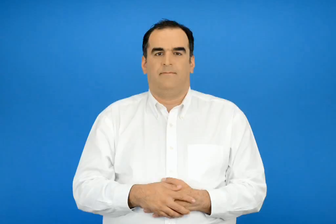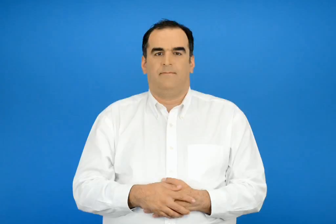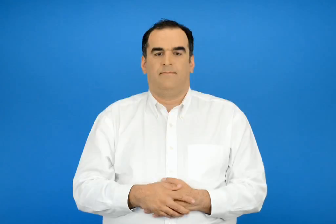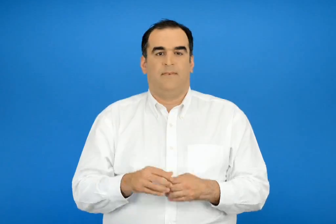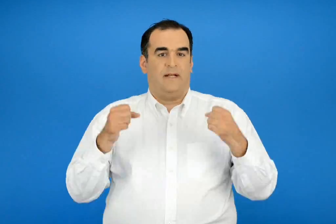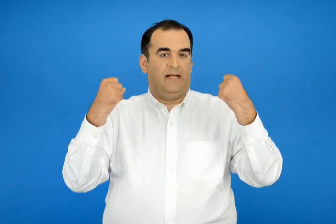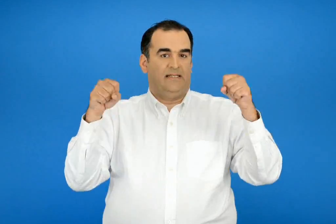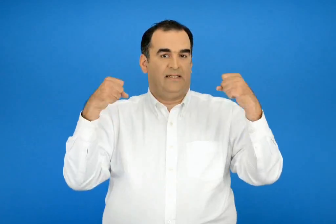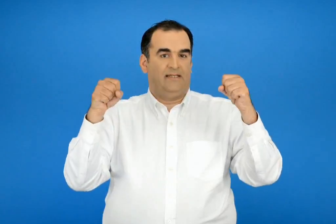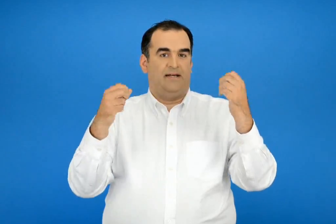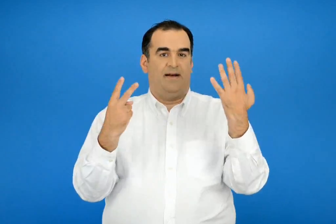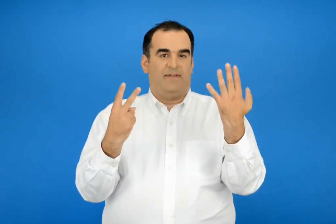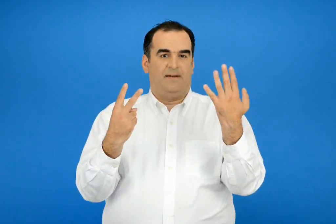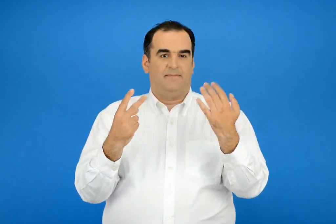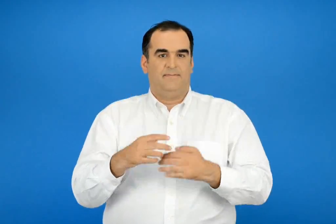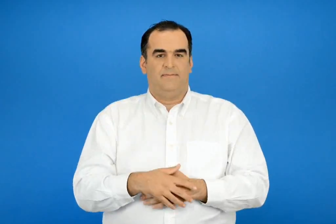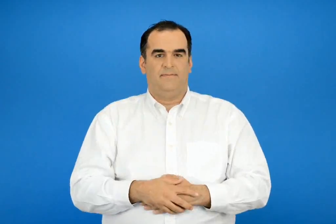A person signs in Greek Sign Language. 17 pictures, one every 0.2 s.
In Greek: άσκηση 7
